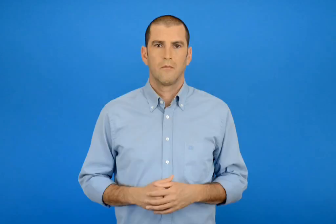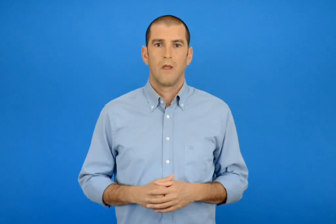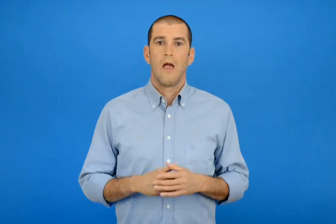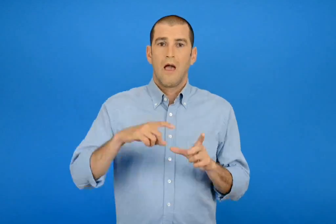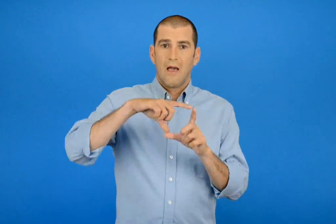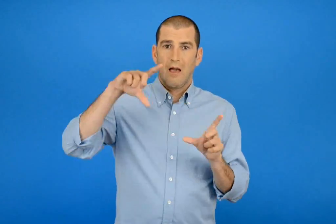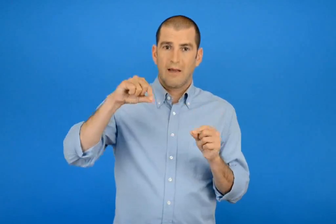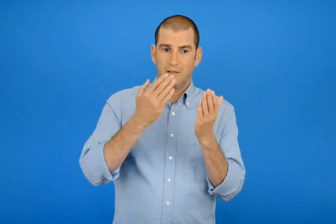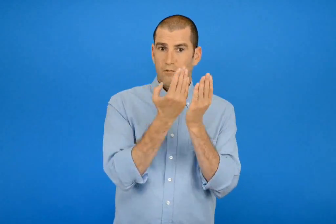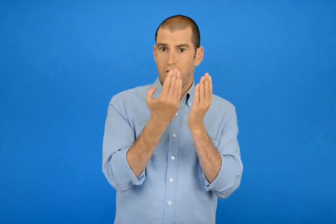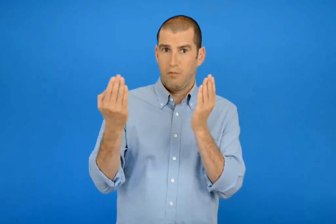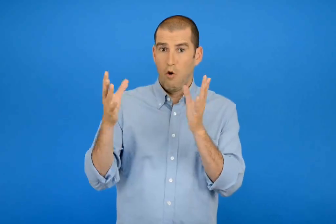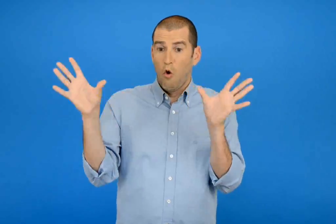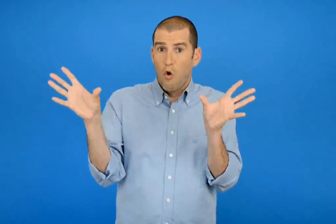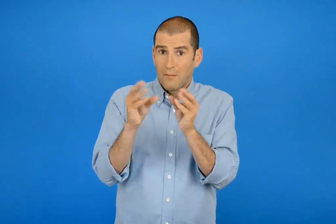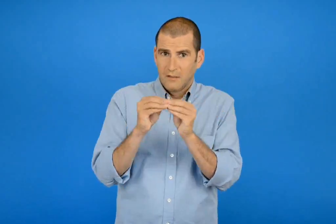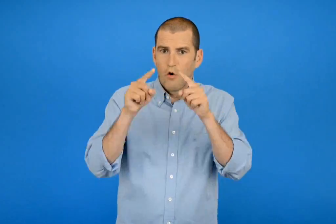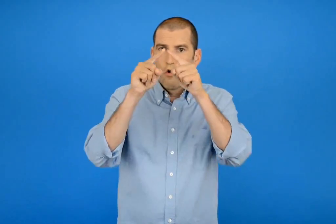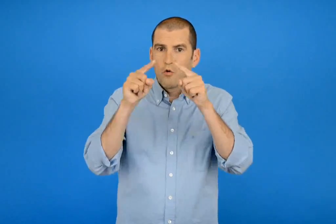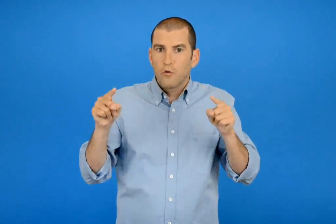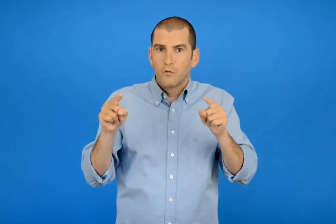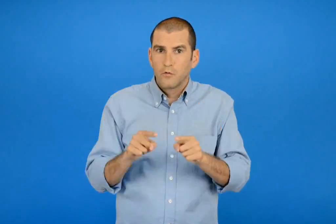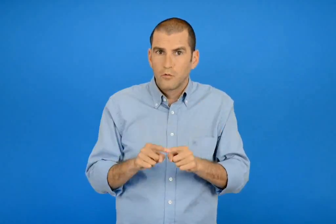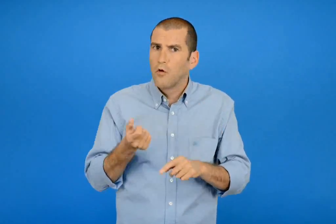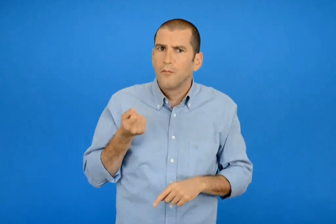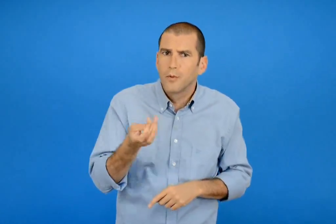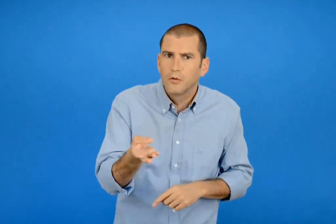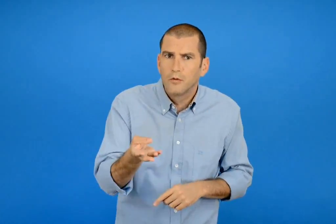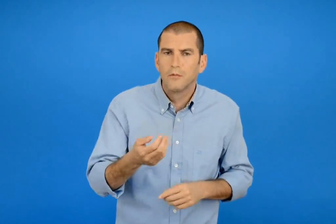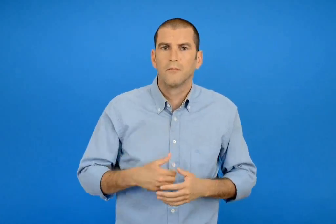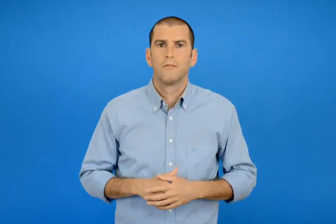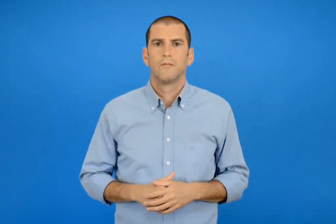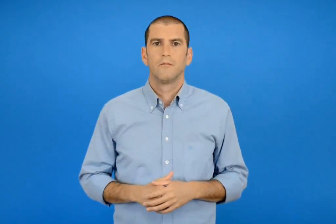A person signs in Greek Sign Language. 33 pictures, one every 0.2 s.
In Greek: πόσους ρόμβους έχουν όλες οι κάρτες ;
